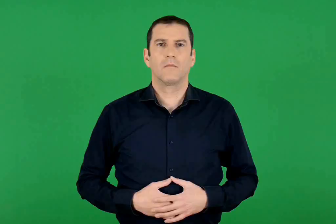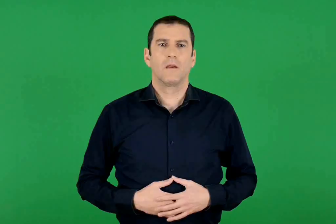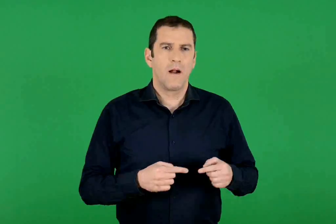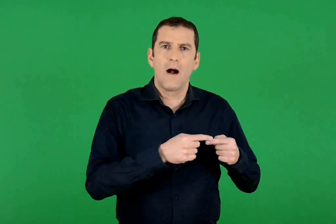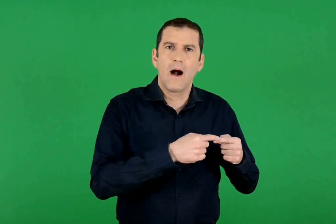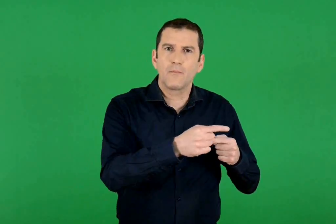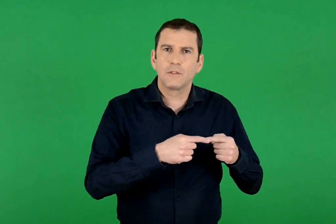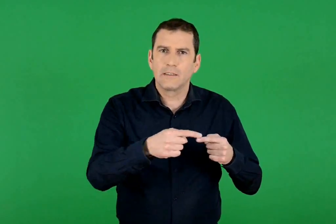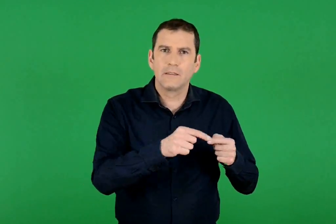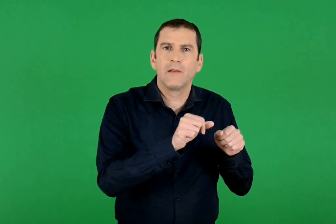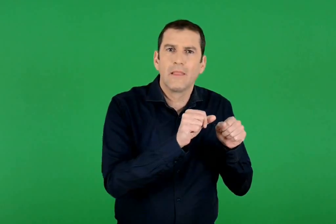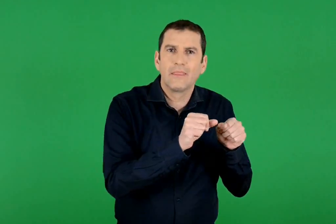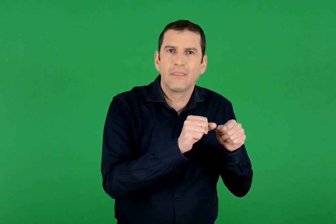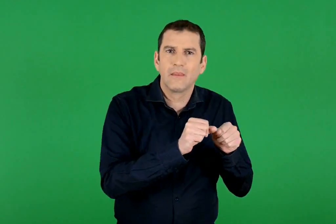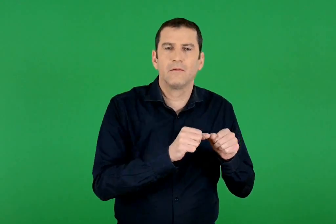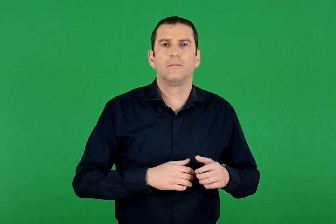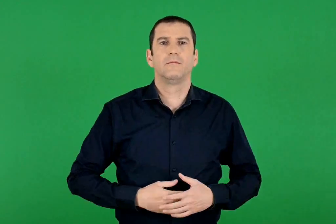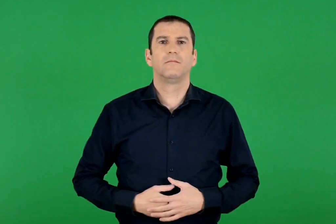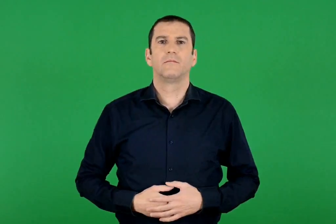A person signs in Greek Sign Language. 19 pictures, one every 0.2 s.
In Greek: κοντινές αποστάσεις
